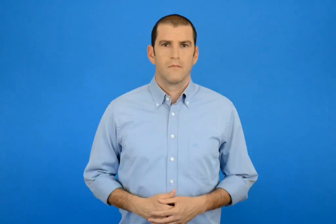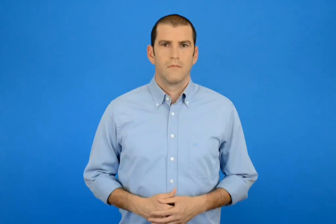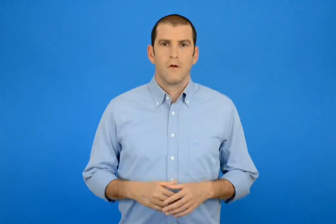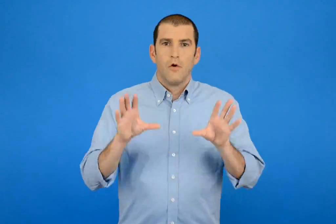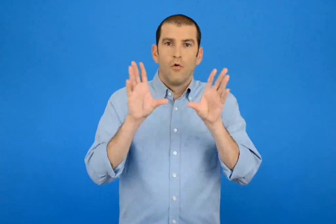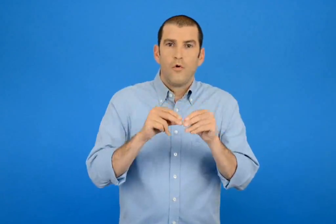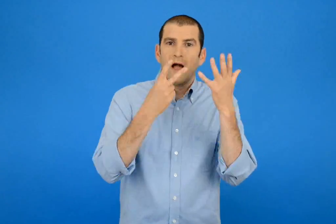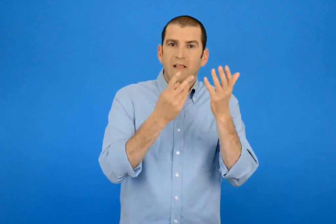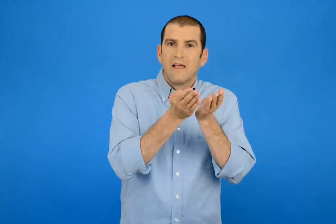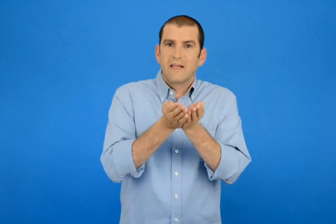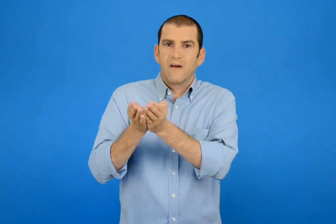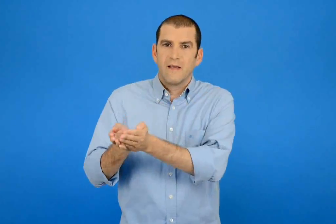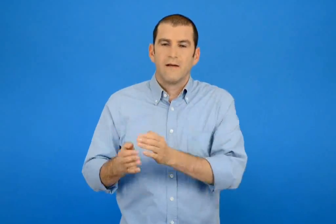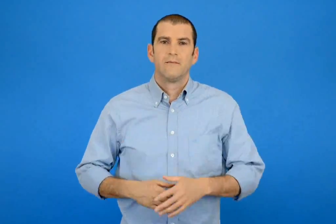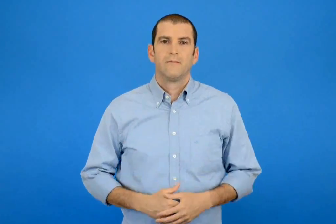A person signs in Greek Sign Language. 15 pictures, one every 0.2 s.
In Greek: για τα 7 καραβάκια
